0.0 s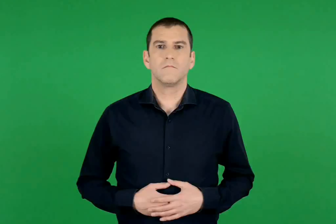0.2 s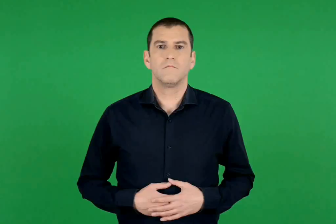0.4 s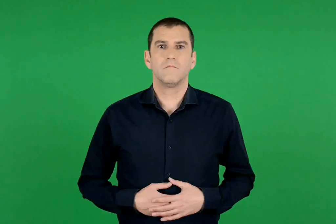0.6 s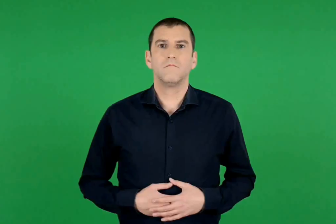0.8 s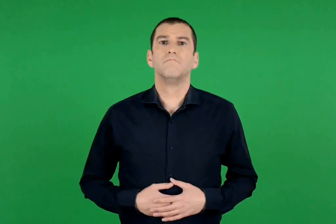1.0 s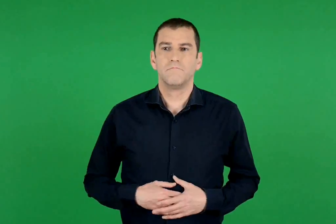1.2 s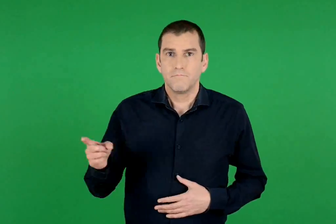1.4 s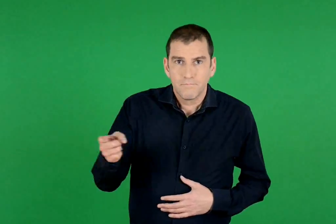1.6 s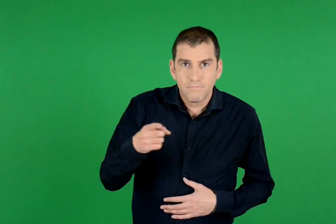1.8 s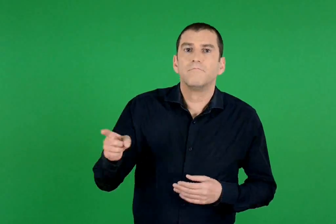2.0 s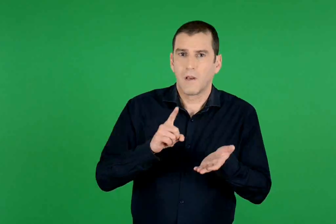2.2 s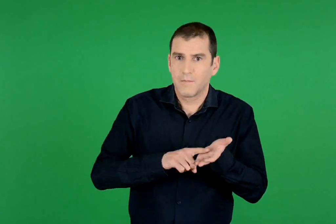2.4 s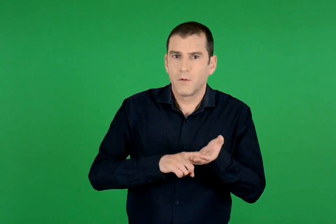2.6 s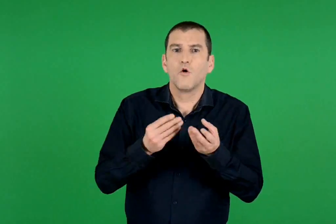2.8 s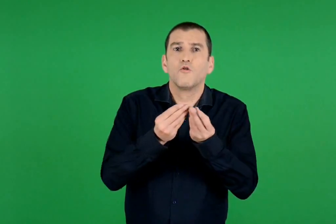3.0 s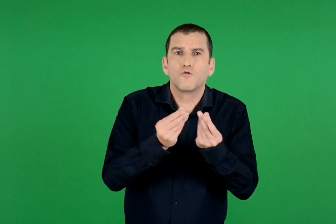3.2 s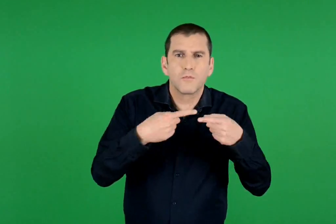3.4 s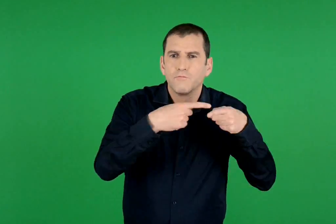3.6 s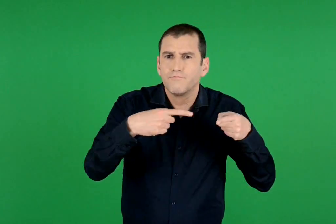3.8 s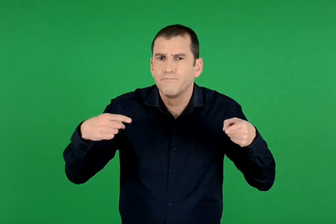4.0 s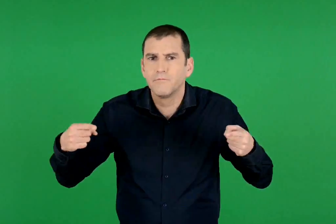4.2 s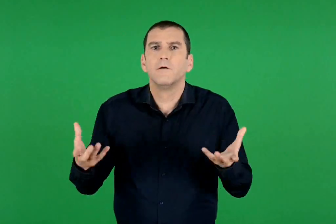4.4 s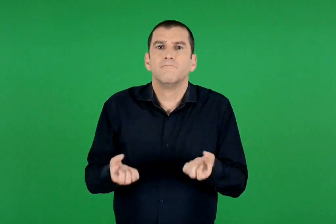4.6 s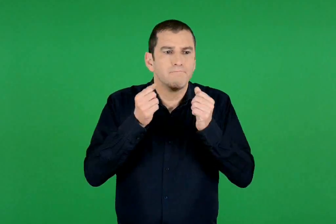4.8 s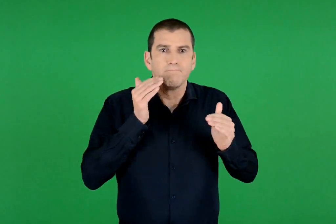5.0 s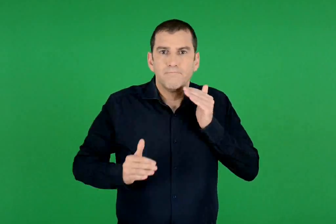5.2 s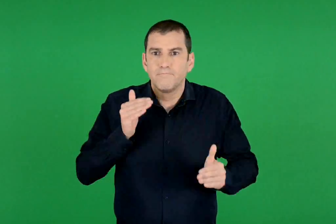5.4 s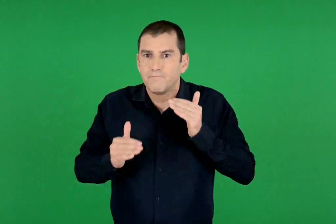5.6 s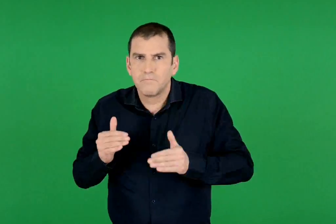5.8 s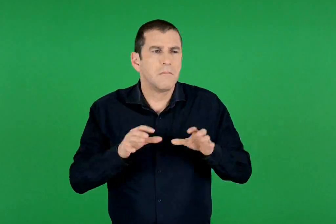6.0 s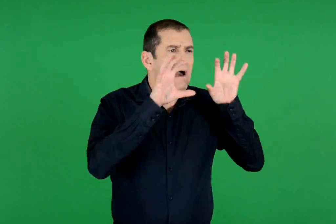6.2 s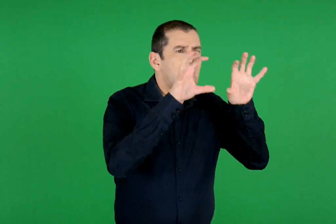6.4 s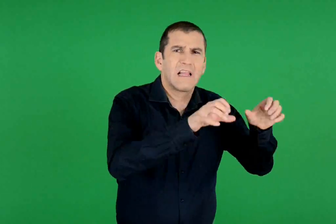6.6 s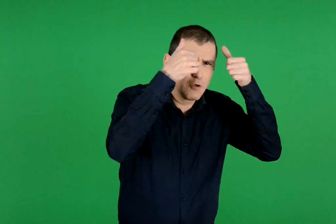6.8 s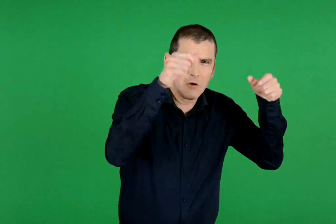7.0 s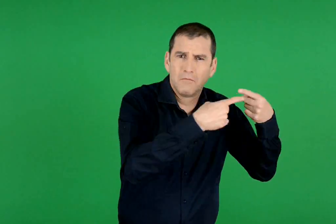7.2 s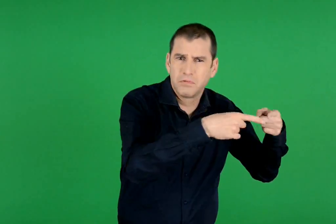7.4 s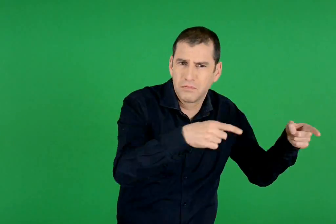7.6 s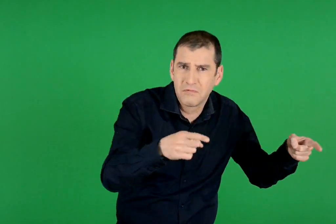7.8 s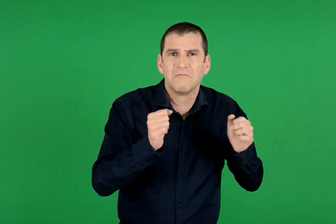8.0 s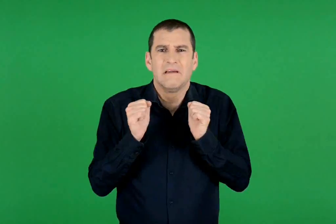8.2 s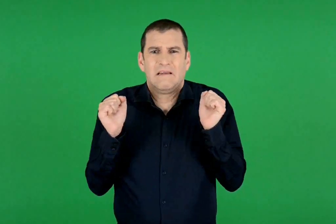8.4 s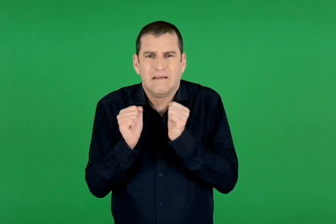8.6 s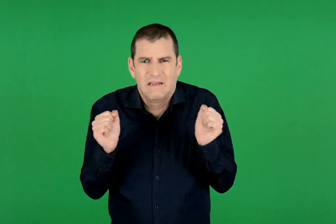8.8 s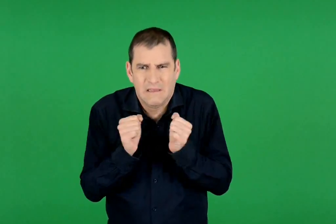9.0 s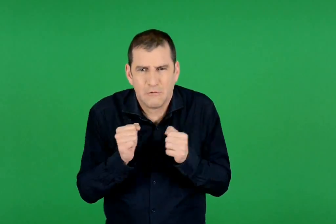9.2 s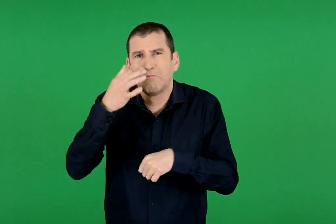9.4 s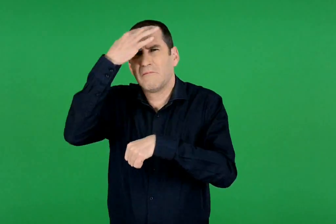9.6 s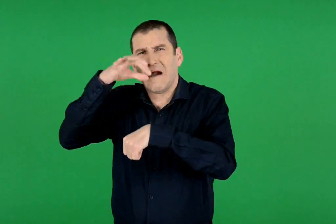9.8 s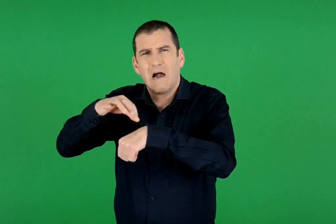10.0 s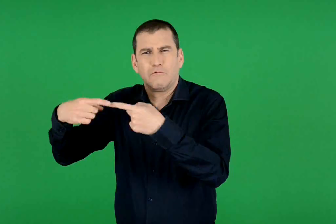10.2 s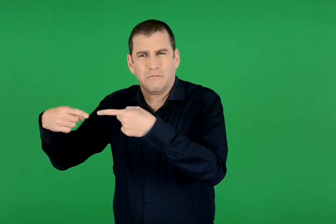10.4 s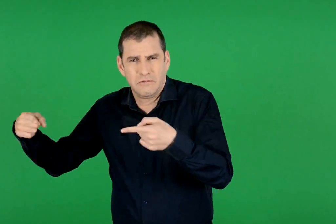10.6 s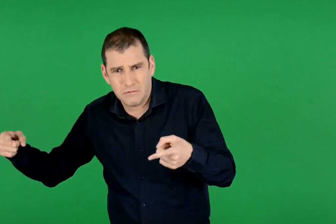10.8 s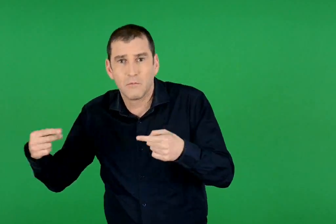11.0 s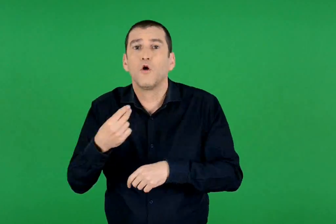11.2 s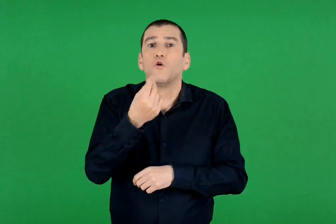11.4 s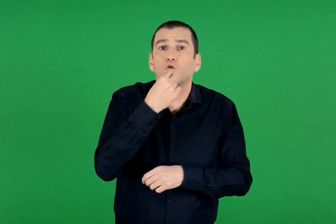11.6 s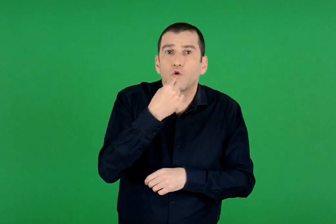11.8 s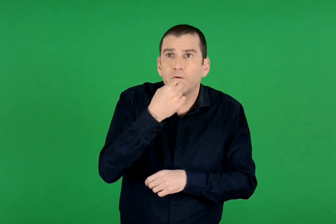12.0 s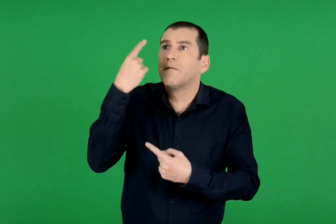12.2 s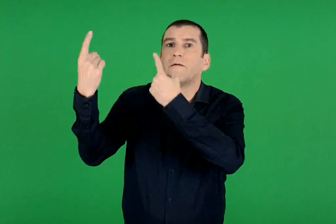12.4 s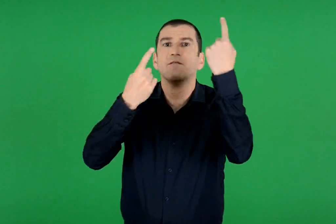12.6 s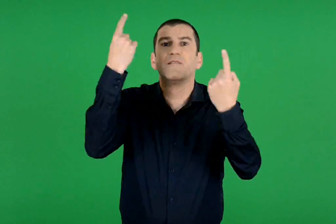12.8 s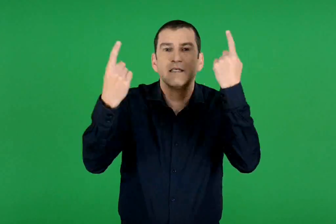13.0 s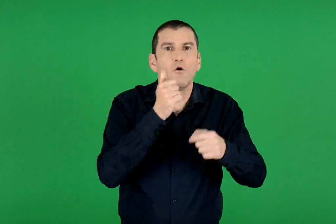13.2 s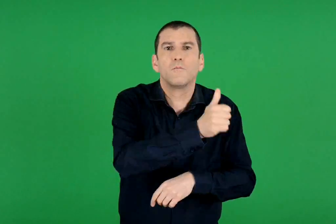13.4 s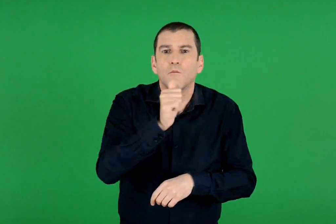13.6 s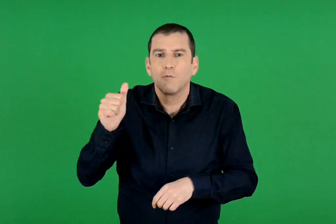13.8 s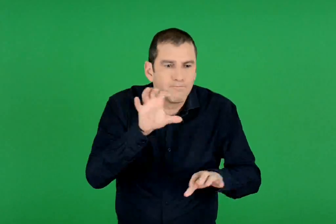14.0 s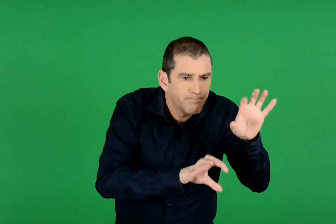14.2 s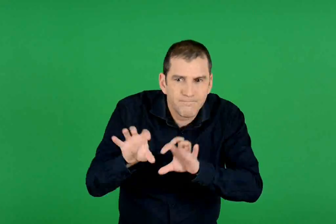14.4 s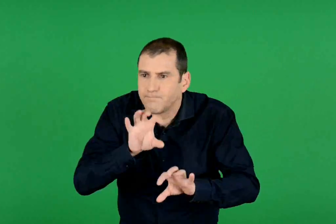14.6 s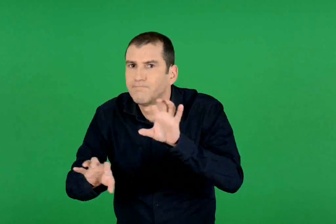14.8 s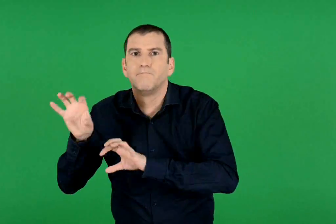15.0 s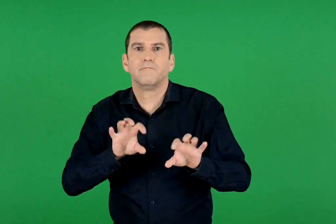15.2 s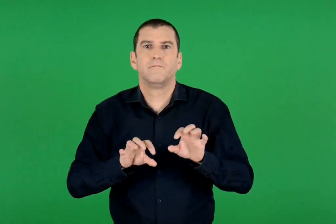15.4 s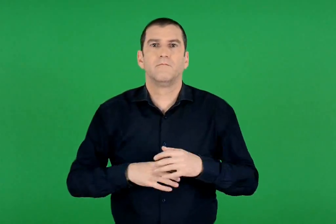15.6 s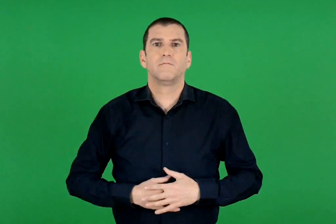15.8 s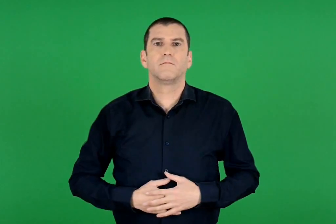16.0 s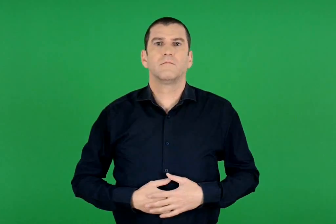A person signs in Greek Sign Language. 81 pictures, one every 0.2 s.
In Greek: έπρεπε να βρουν τρόπους να προφυλαχτούν από τα άγρια ζώα , το κρύο , τις αρρώστιες και να αναζητήσουν την τροφή μόνοι τους στη φύση
